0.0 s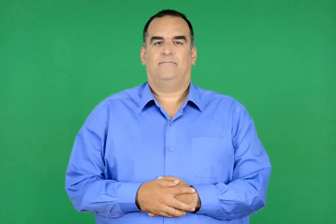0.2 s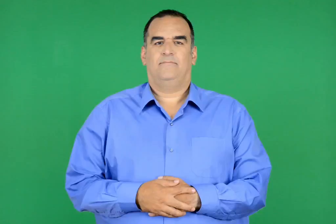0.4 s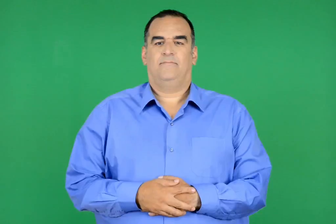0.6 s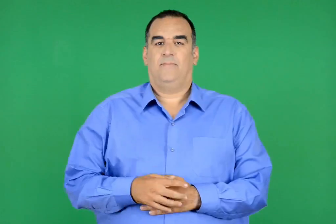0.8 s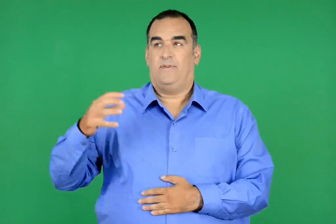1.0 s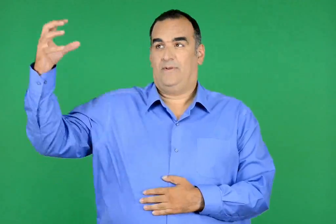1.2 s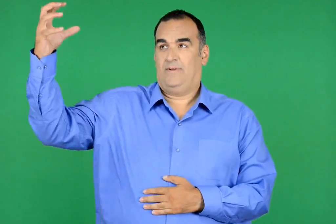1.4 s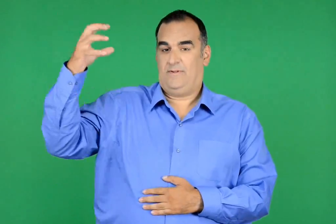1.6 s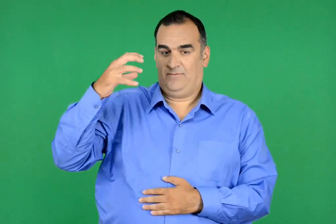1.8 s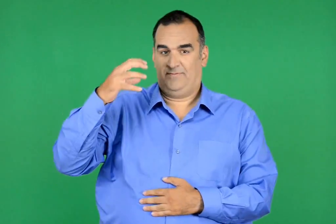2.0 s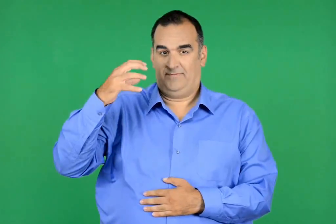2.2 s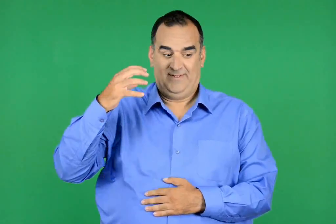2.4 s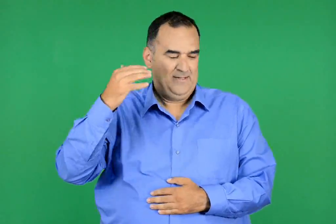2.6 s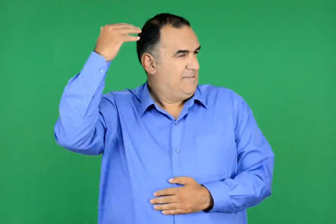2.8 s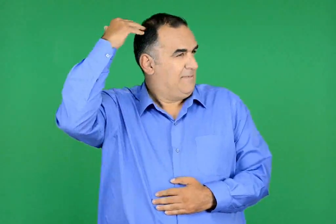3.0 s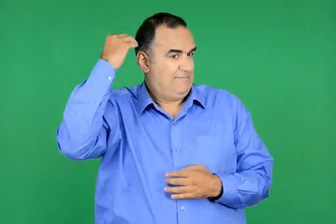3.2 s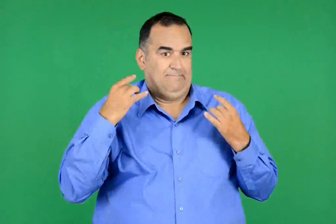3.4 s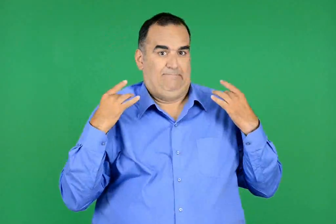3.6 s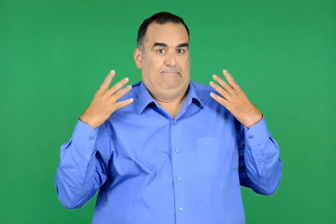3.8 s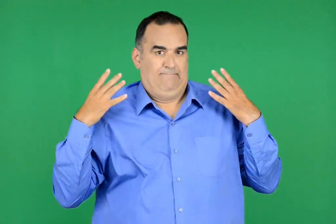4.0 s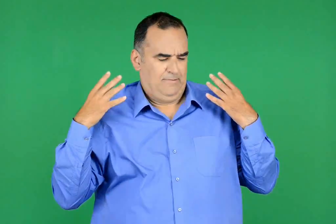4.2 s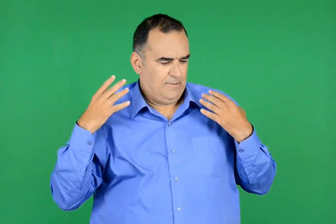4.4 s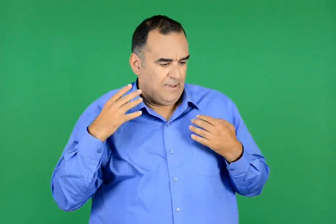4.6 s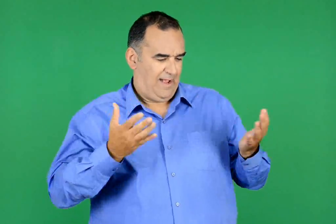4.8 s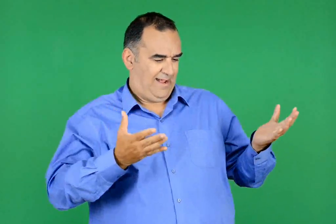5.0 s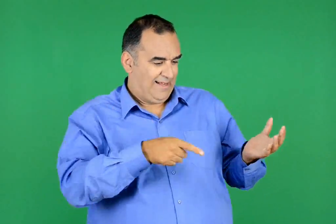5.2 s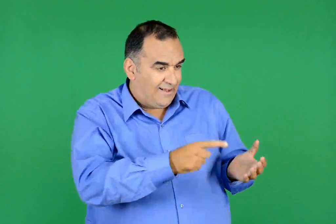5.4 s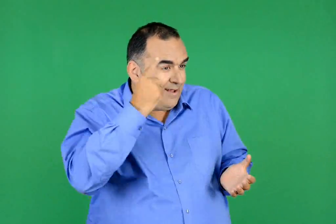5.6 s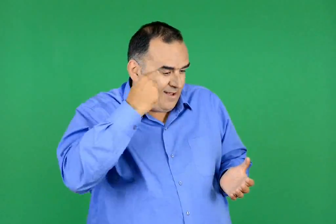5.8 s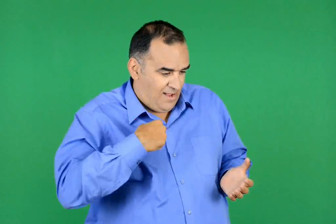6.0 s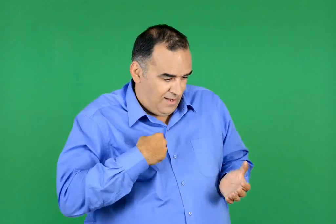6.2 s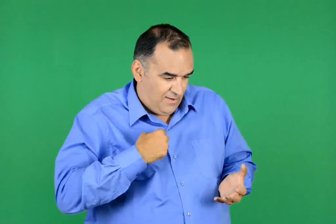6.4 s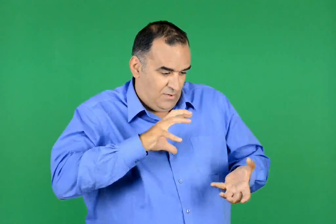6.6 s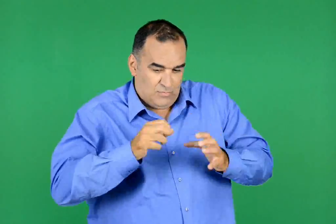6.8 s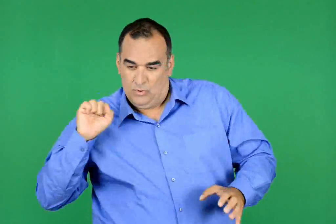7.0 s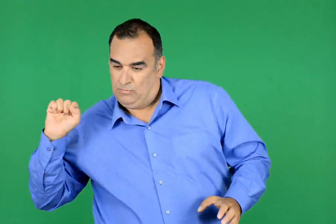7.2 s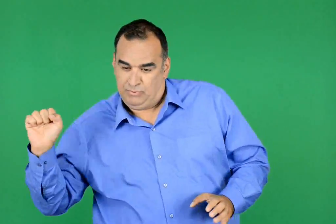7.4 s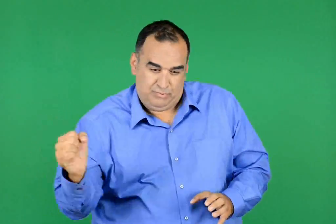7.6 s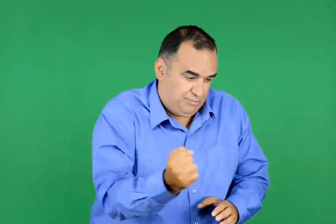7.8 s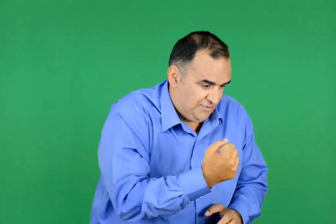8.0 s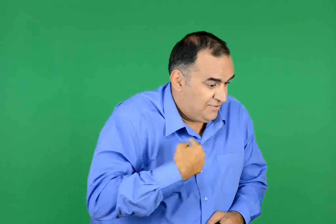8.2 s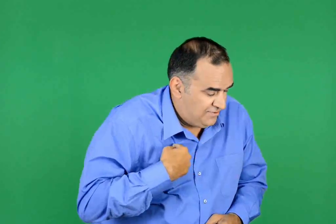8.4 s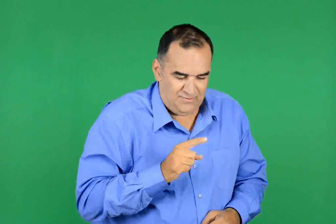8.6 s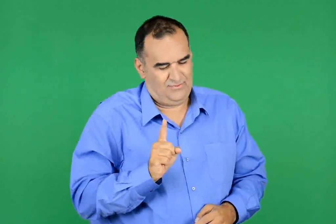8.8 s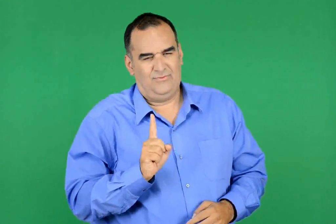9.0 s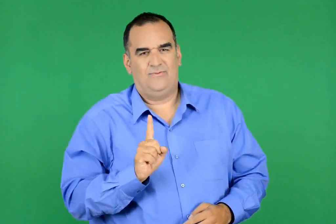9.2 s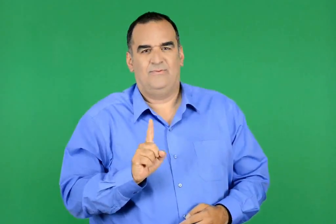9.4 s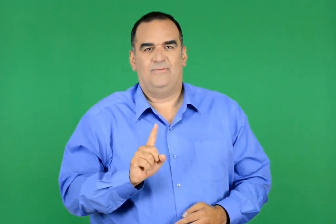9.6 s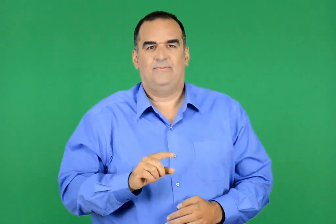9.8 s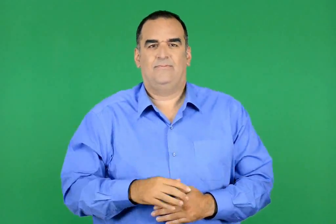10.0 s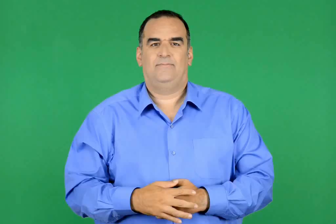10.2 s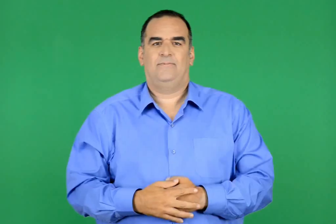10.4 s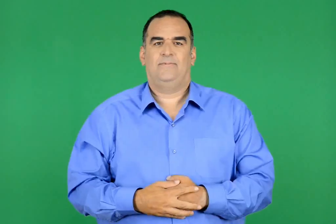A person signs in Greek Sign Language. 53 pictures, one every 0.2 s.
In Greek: αχ του λέει ο ήλιος , για να τον ξεφορτωθεί , δεν είμαι εγώ , όπως µε θαρρείς , δυνατότερος από όλους στον κόσμο
